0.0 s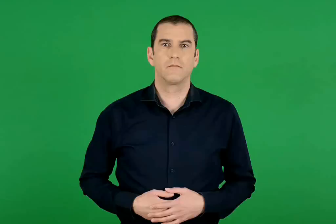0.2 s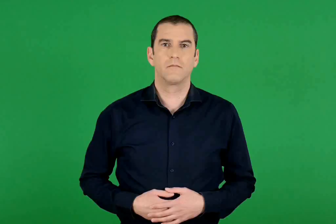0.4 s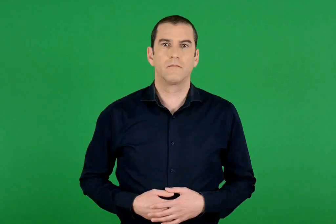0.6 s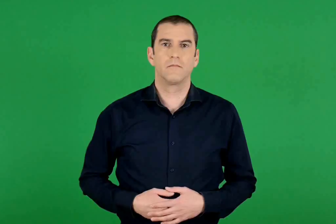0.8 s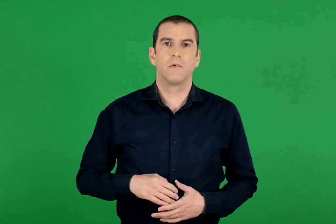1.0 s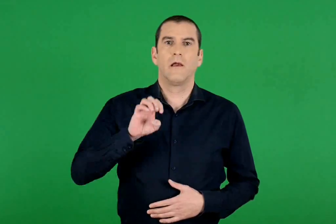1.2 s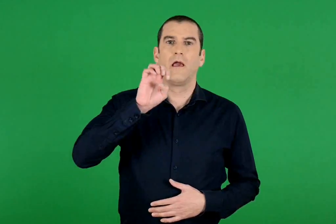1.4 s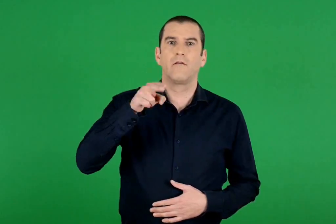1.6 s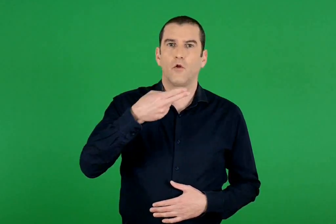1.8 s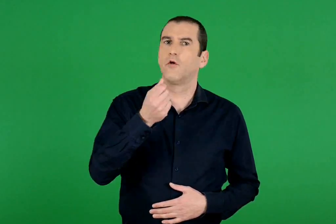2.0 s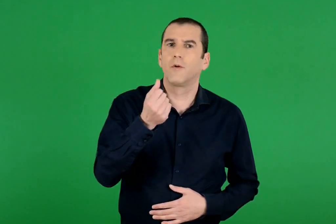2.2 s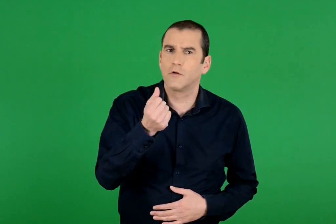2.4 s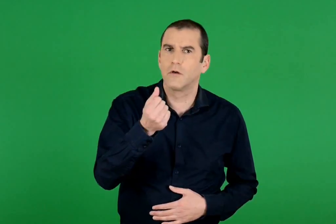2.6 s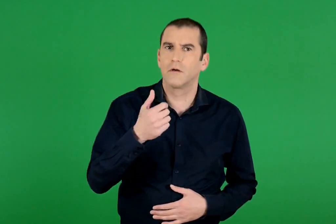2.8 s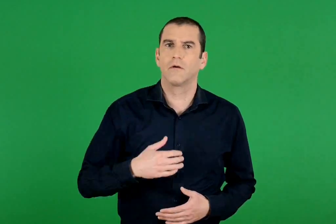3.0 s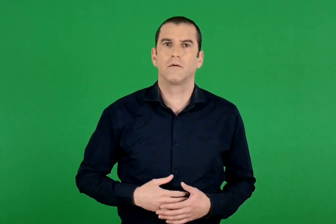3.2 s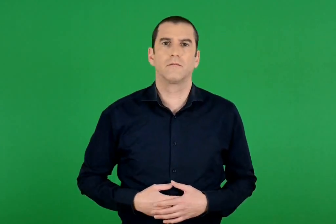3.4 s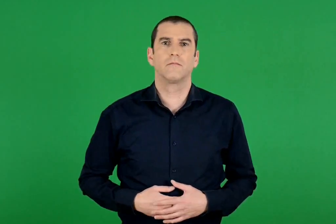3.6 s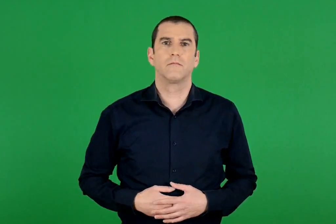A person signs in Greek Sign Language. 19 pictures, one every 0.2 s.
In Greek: πόσα ευρώ είναι ;
